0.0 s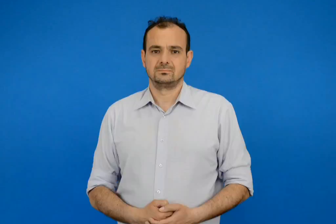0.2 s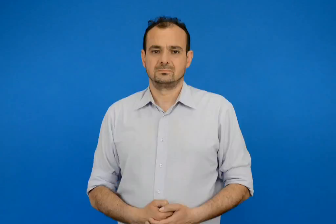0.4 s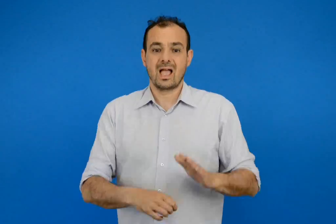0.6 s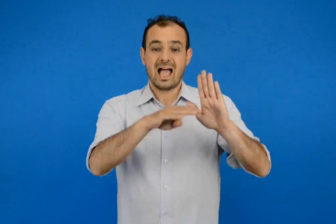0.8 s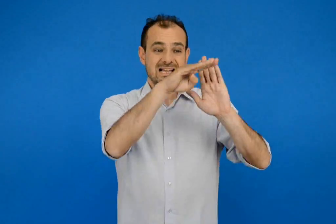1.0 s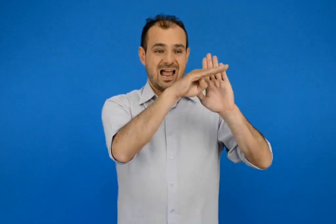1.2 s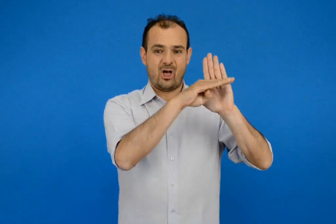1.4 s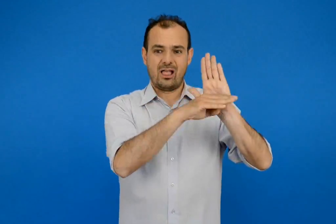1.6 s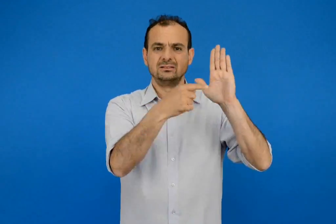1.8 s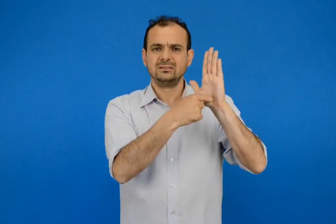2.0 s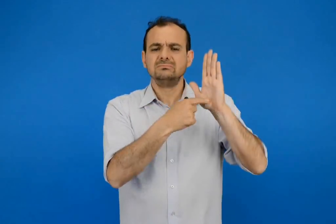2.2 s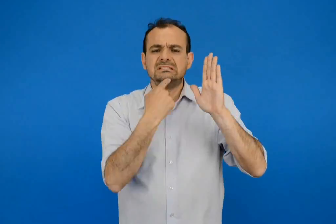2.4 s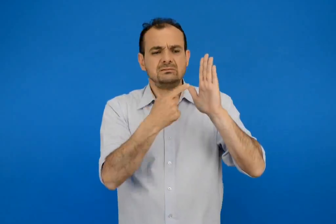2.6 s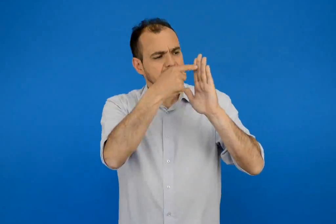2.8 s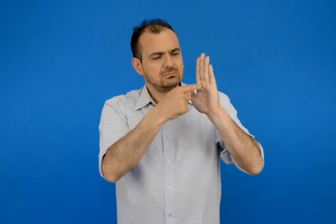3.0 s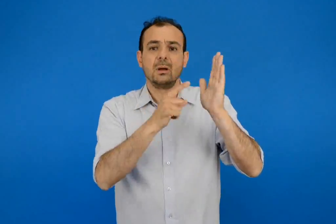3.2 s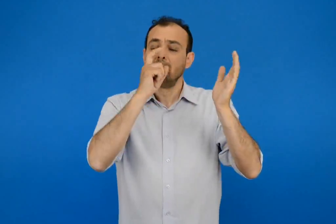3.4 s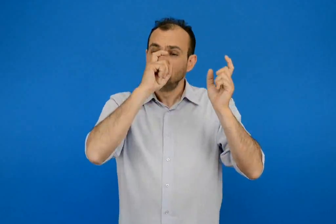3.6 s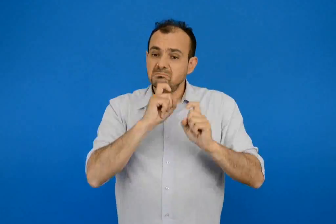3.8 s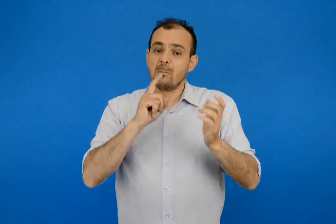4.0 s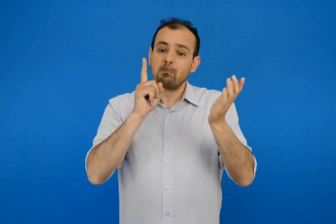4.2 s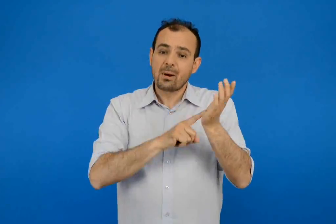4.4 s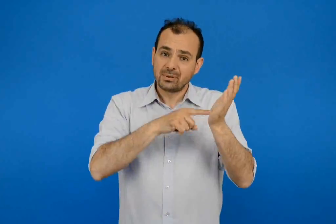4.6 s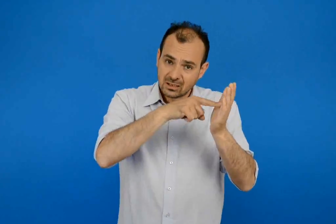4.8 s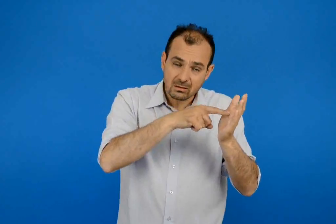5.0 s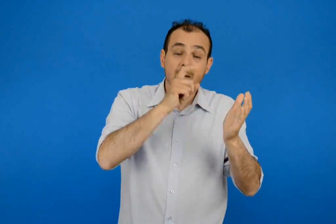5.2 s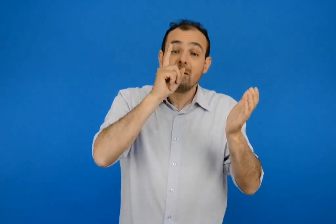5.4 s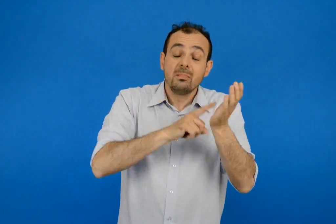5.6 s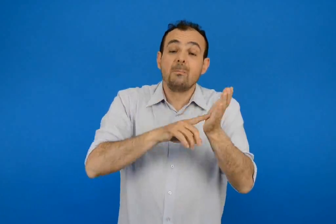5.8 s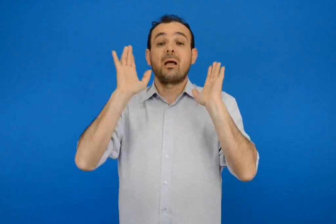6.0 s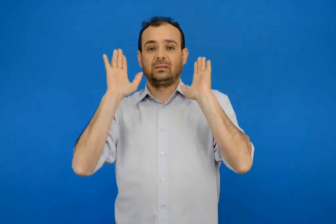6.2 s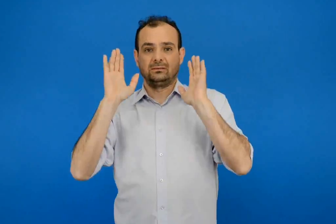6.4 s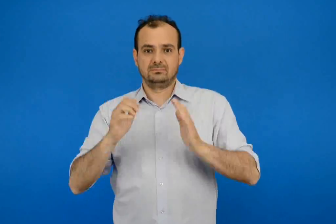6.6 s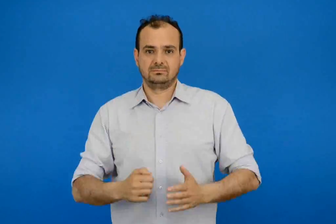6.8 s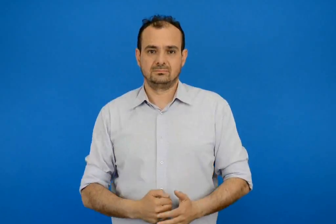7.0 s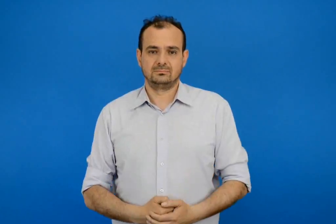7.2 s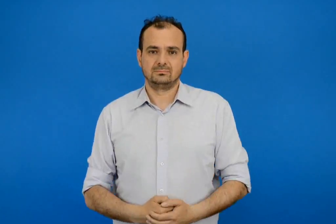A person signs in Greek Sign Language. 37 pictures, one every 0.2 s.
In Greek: κανόνας καθετί που μας λέει τι πρέπει η τι δεν πρέπει να κάνουμε
